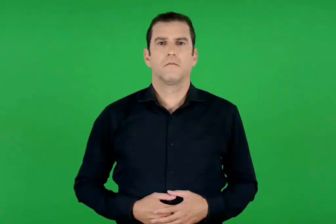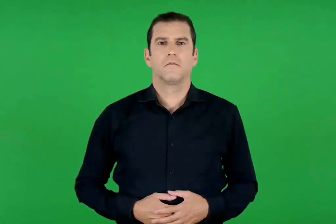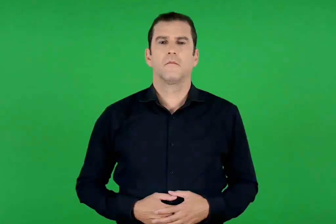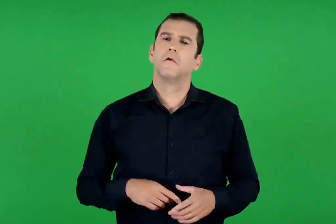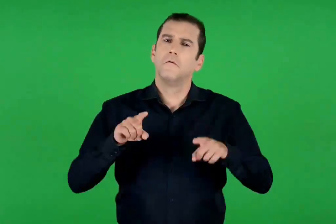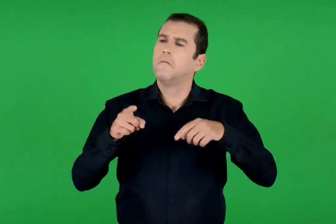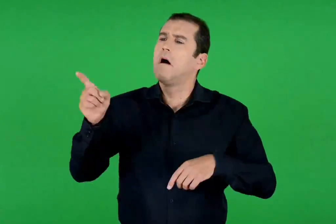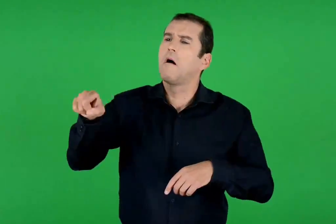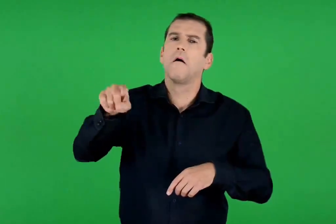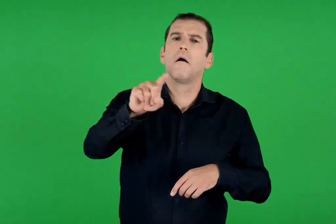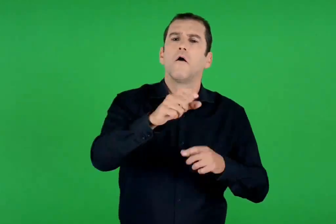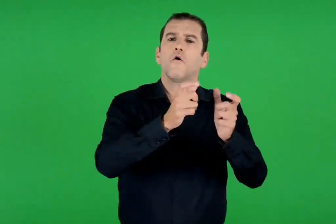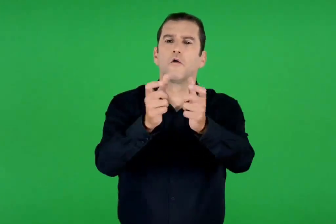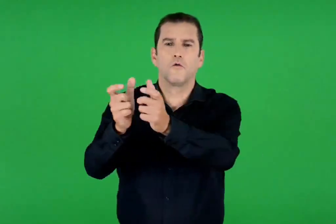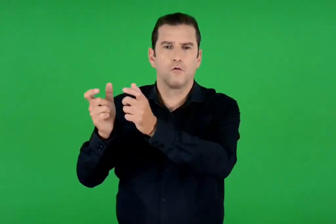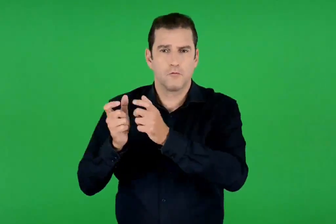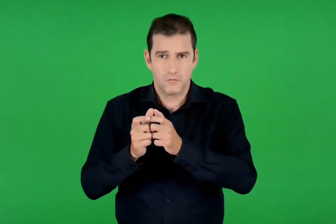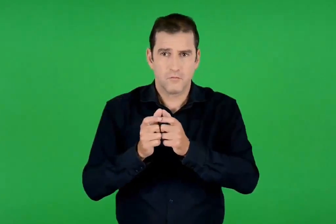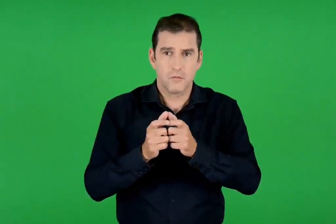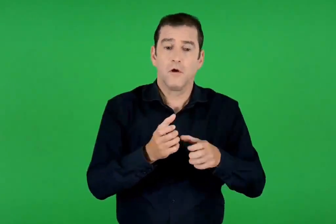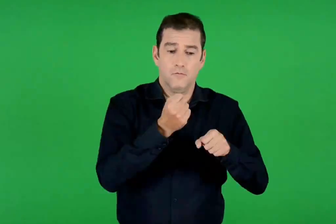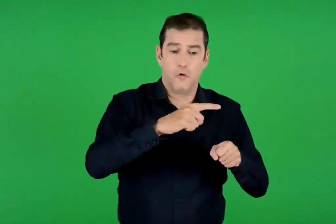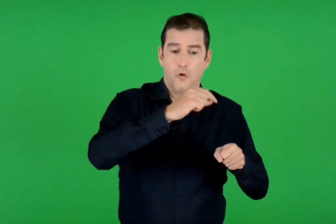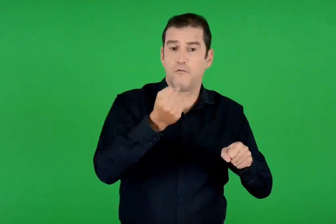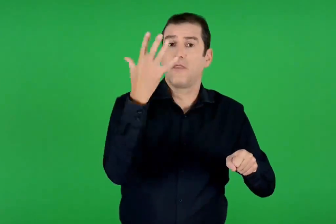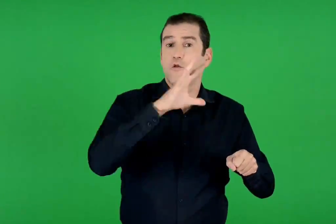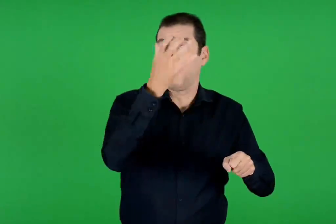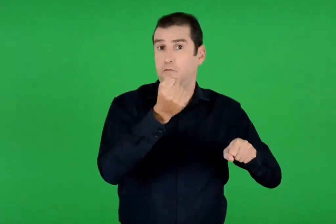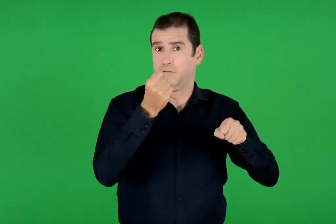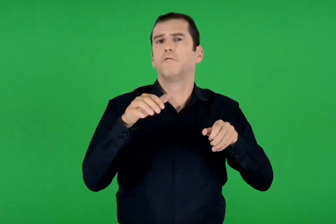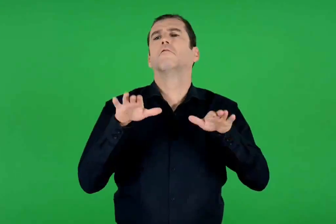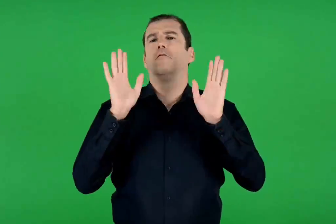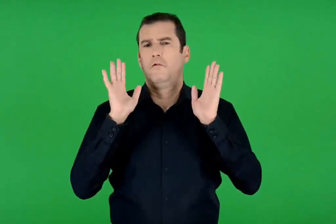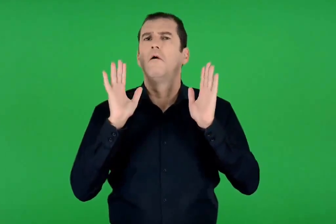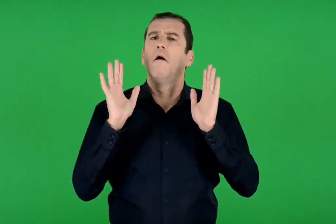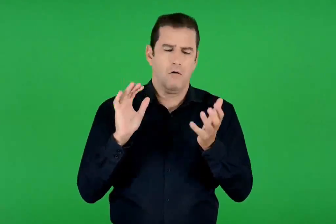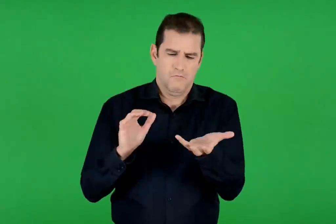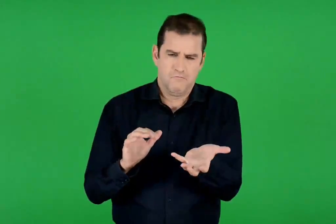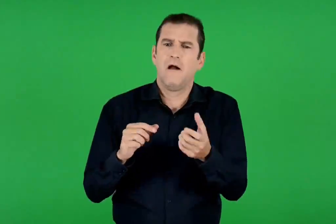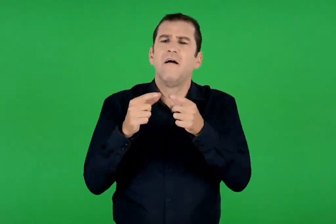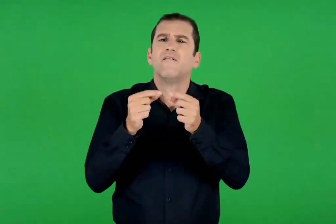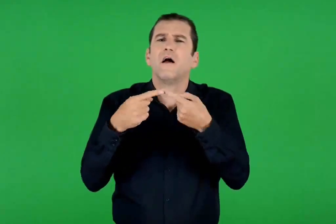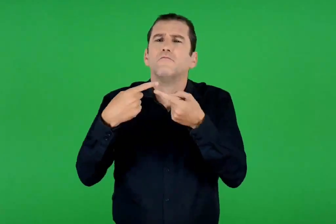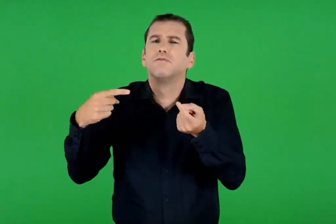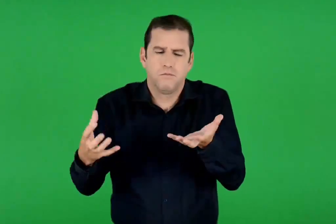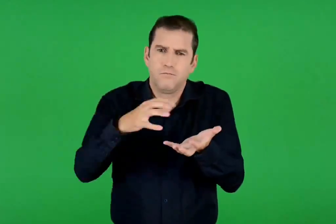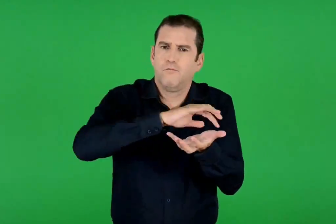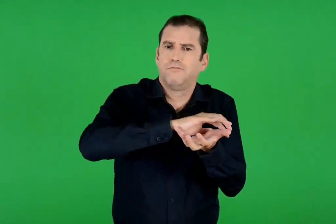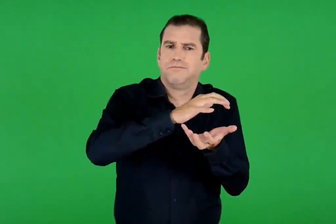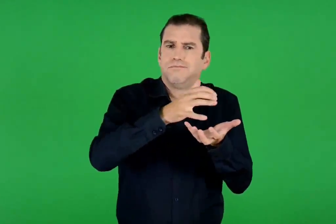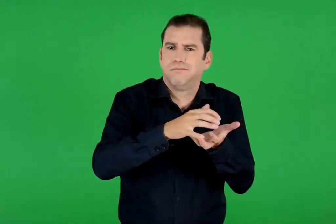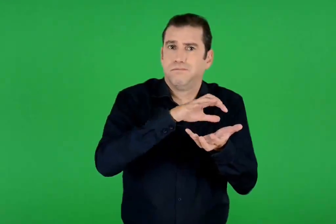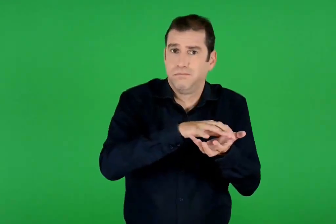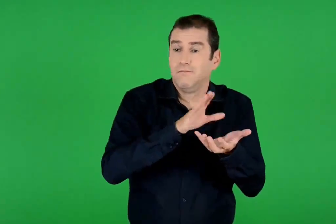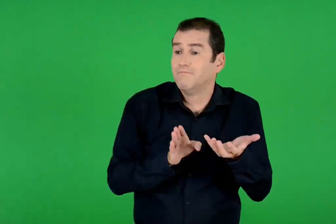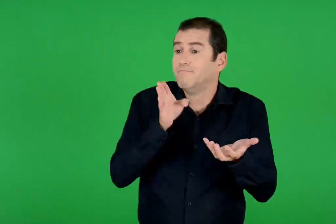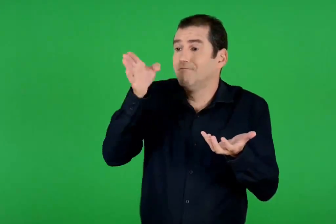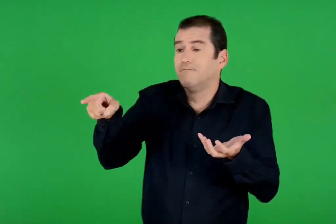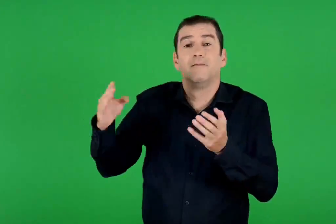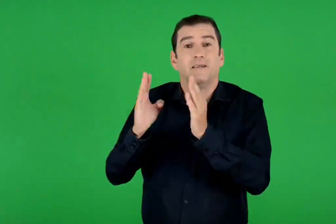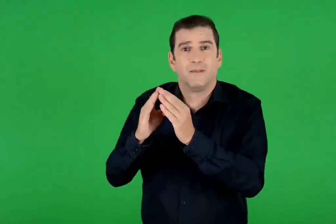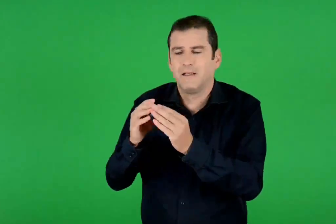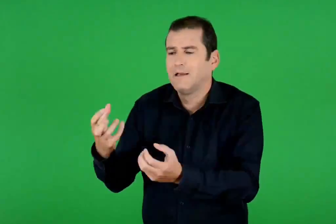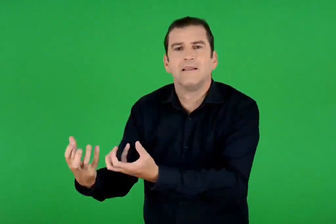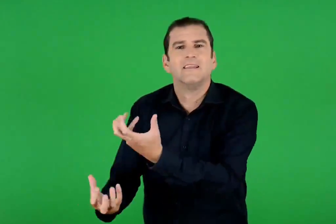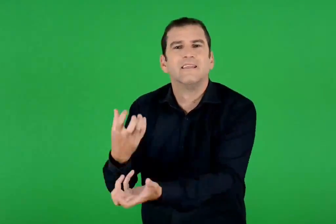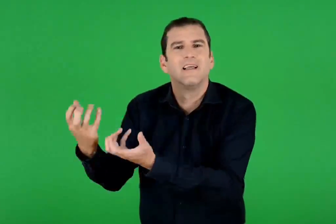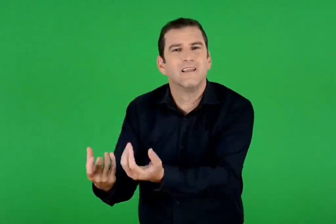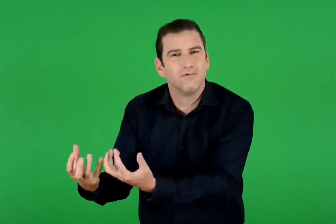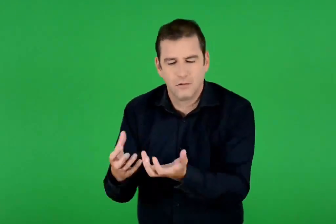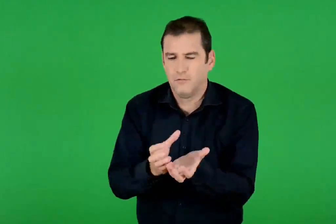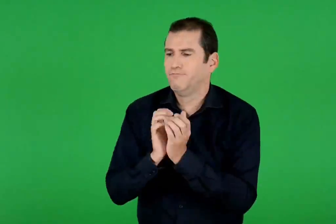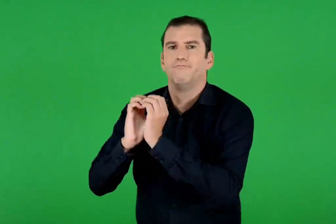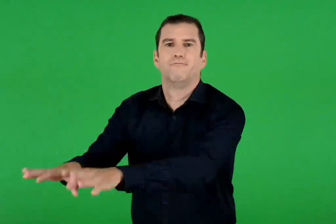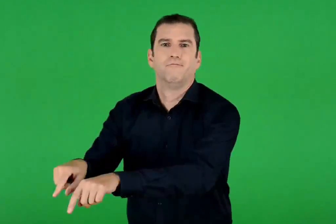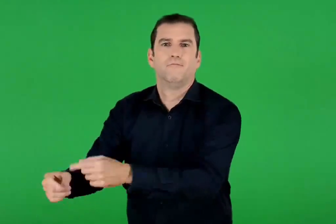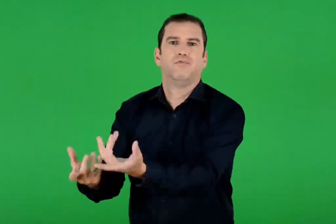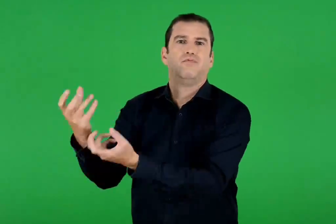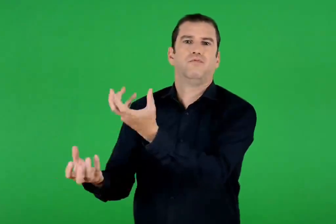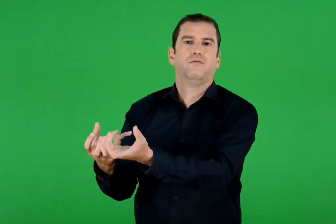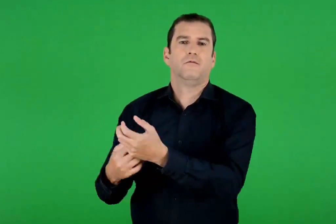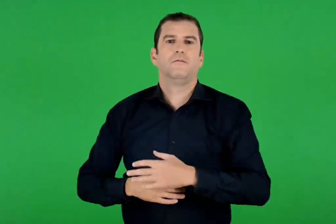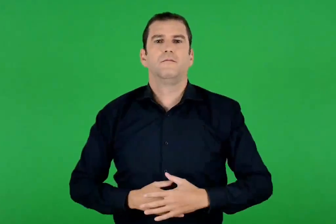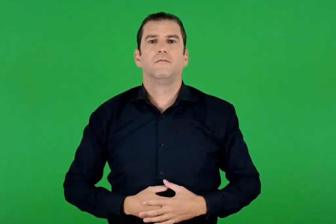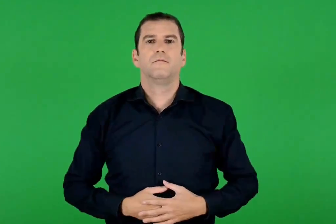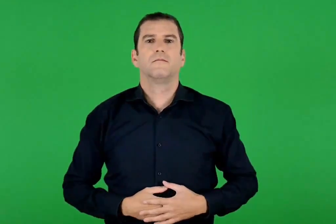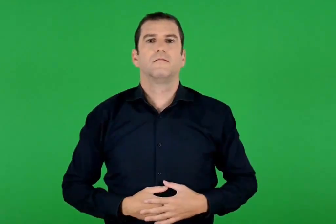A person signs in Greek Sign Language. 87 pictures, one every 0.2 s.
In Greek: σε άλλα χωριά , δεν κρατούν ολόκληρο το κλαδί του δέντρου , αλλά μια χούφτα δαφνόφυλλα και πουρναρόφυλλα , που τα πετούν στο τζάκι μόλις μπούνε στο σπίτι
